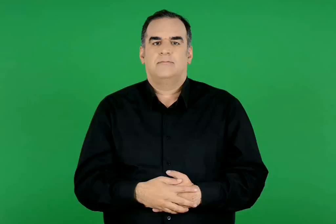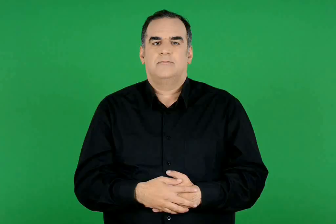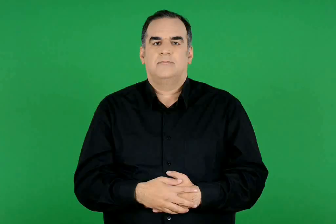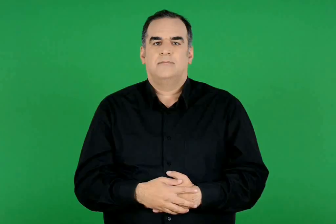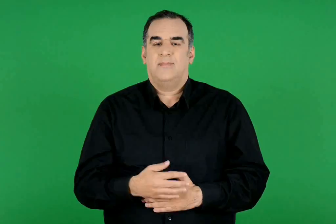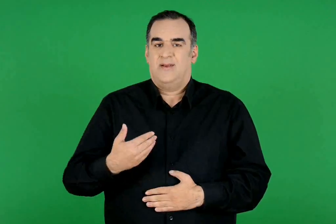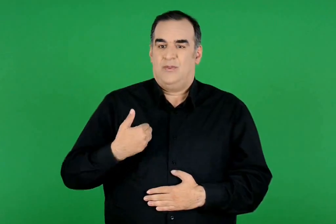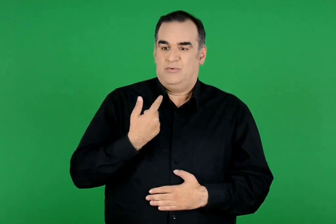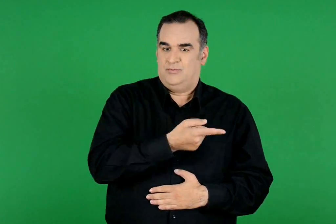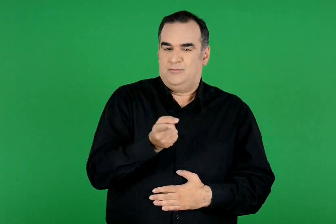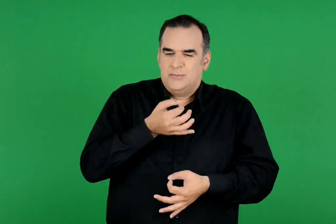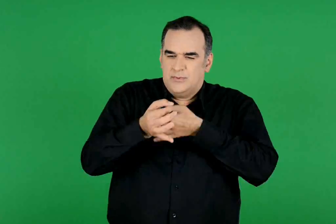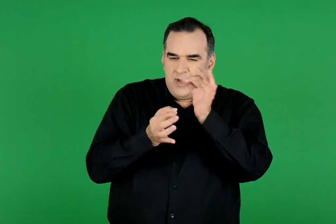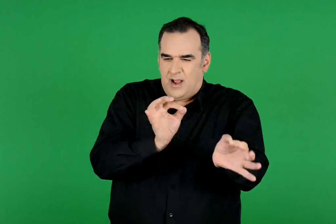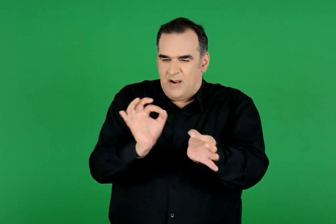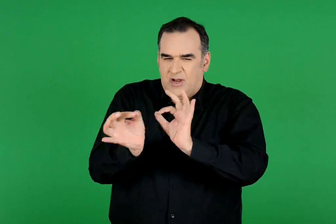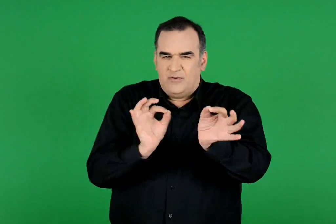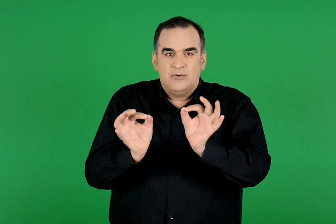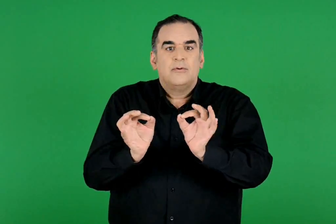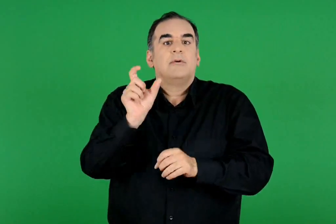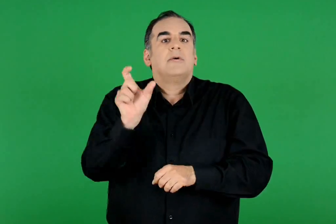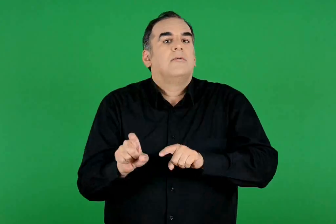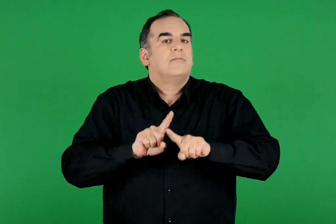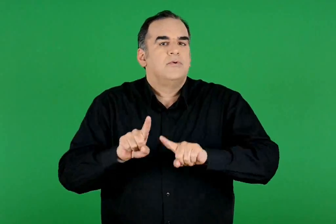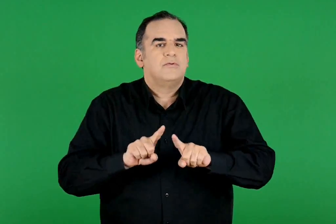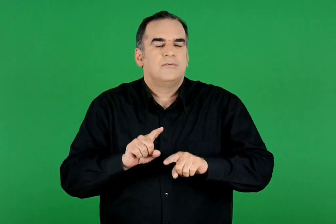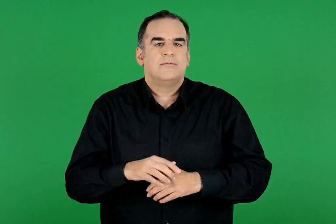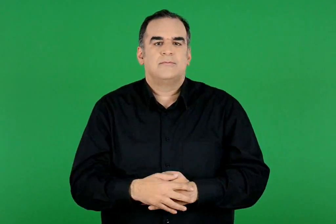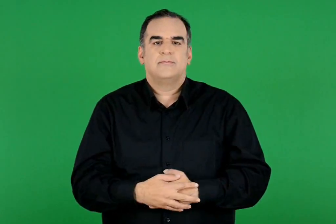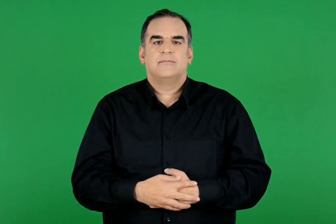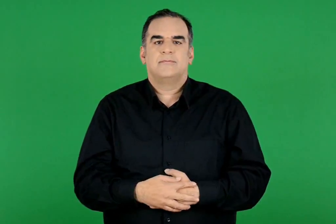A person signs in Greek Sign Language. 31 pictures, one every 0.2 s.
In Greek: ποιος δίνει οδηγίες στους ηθοποιούς ;
